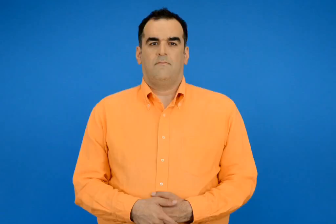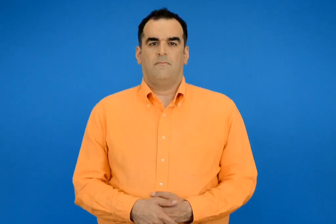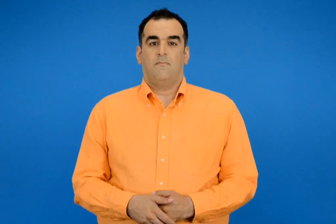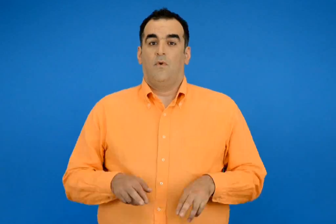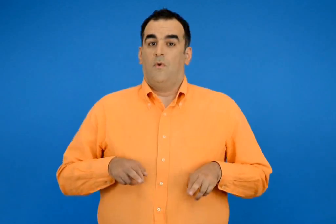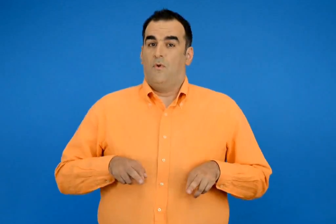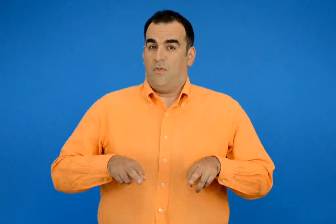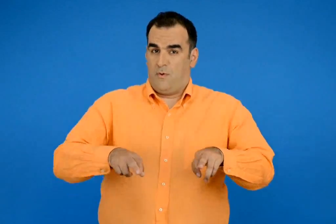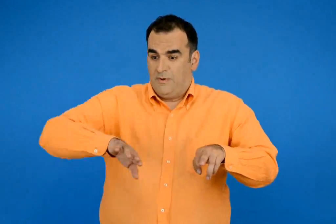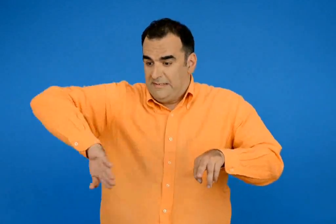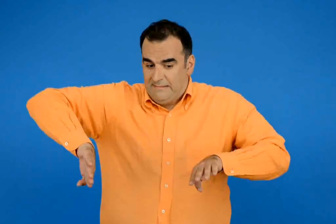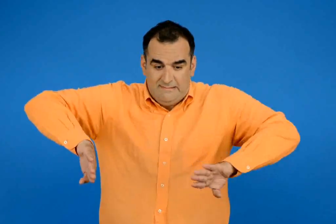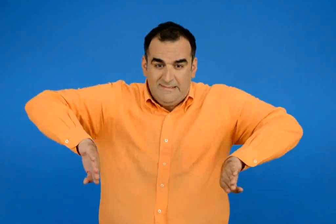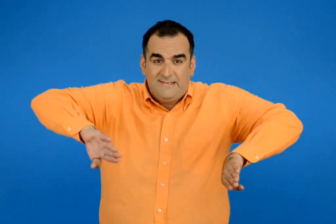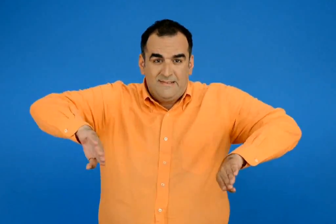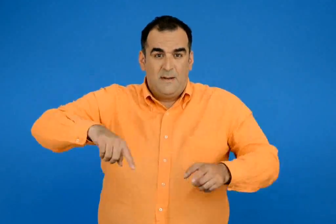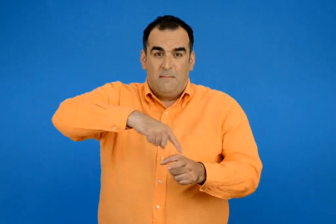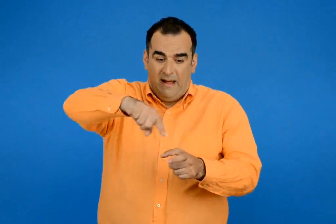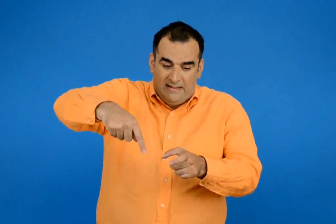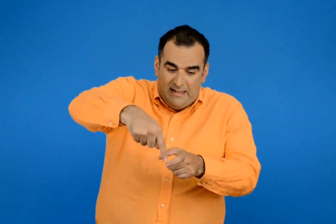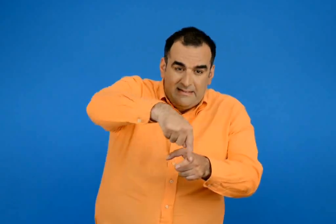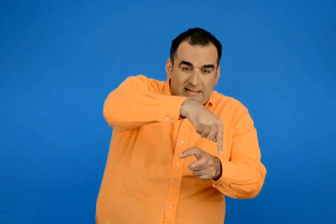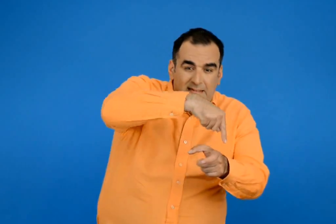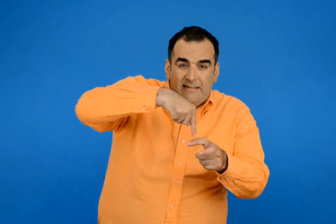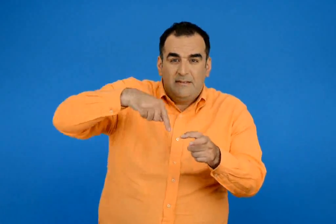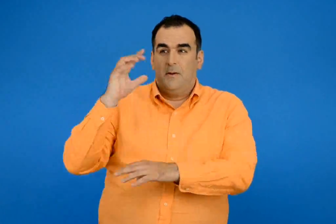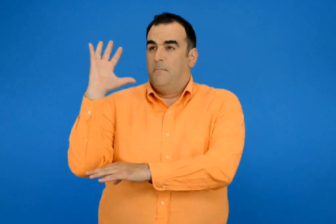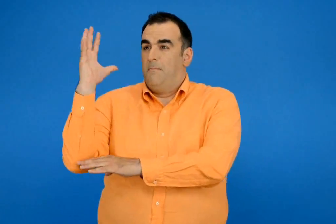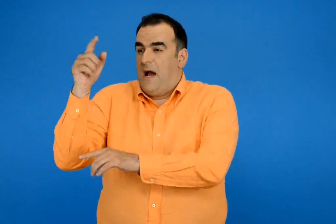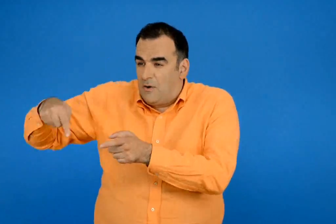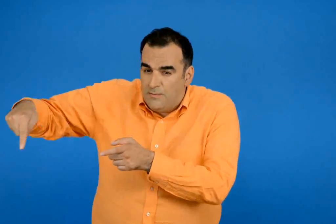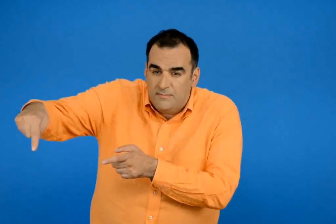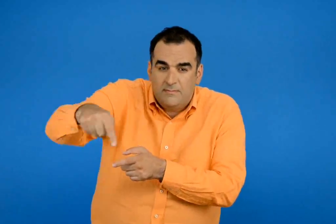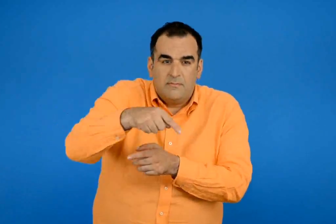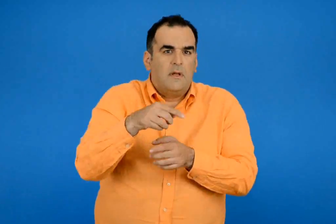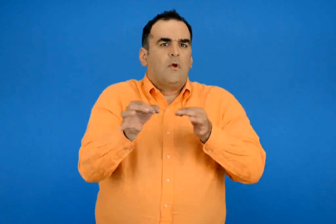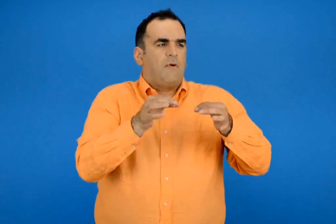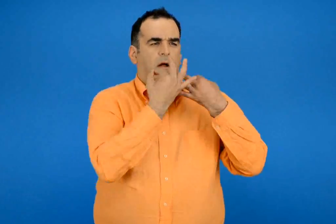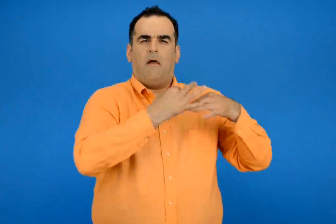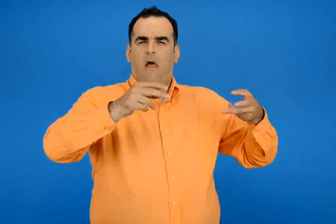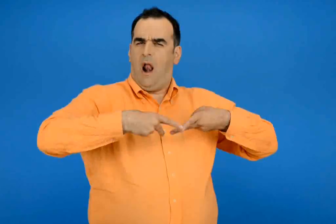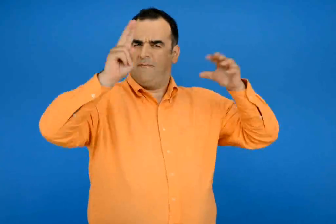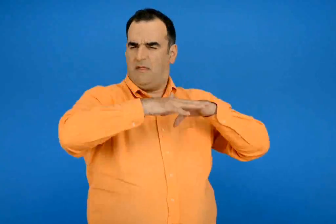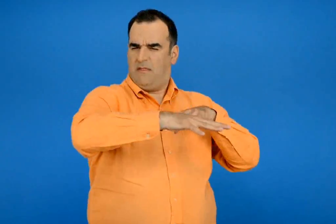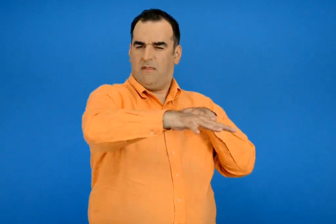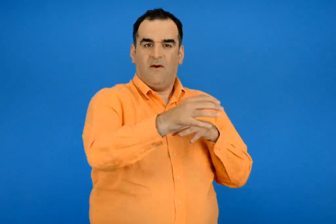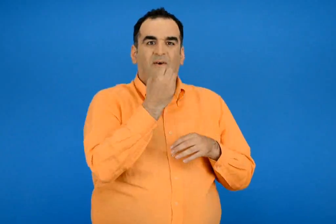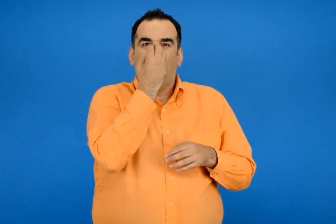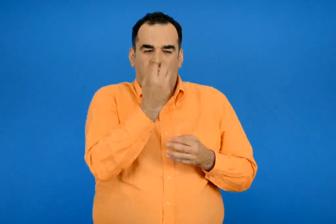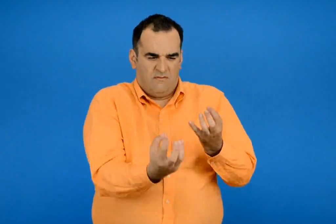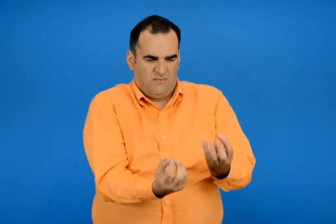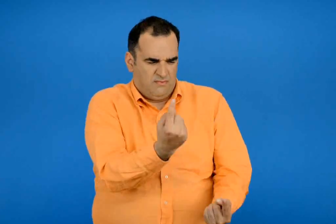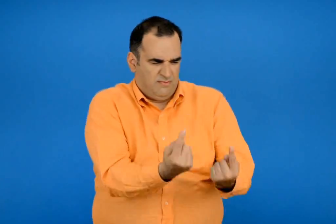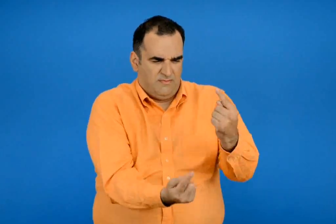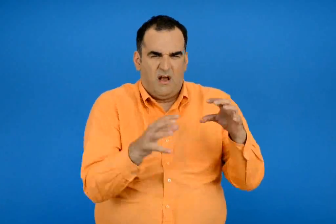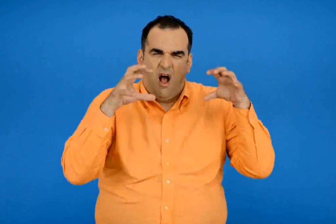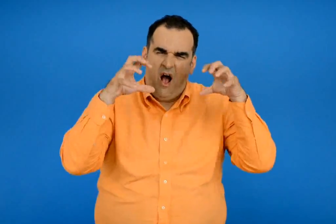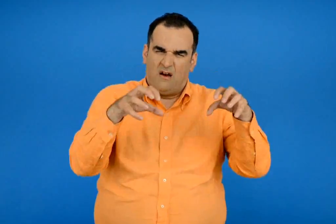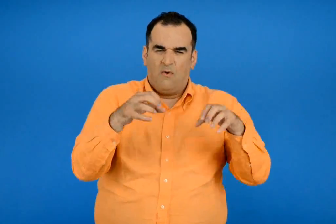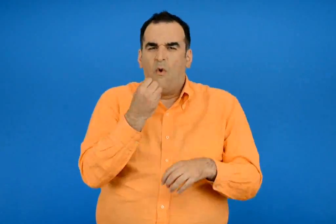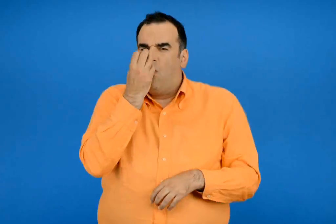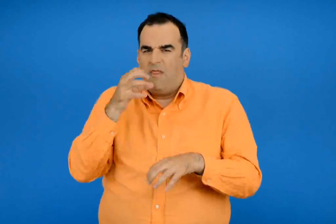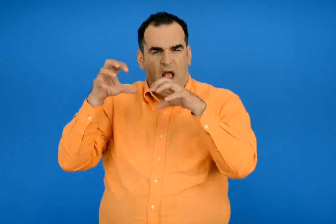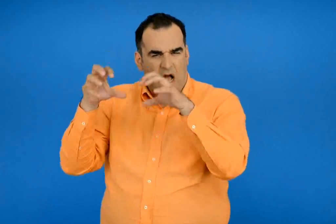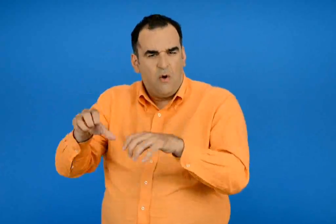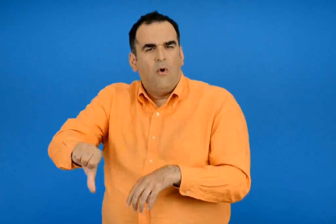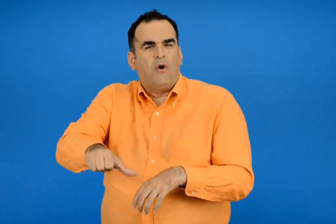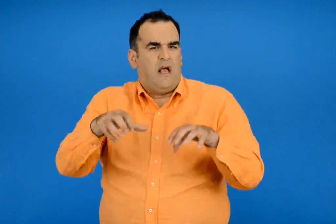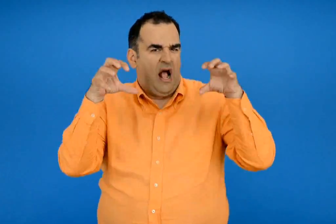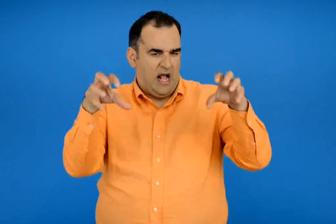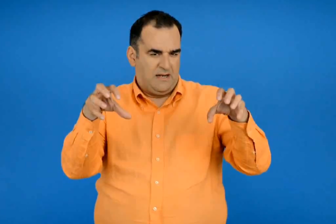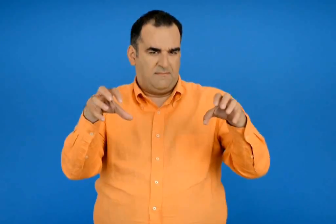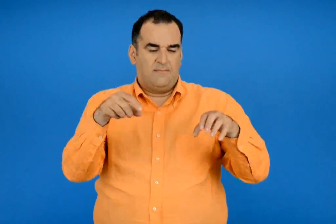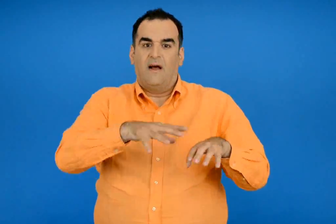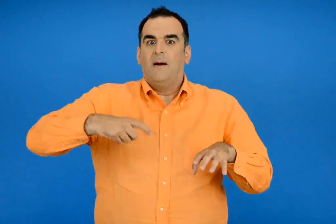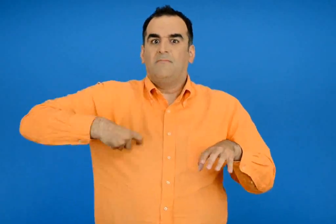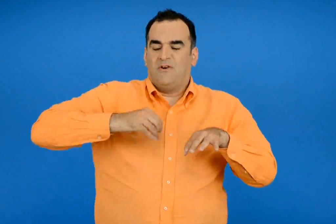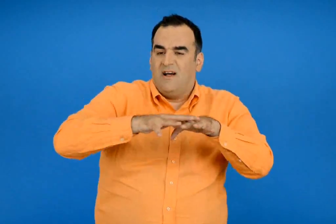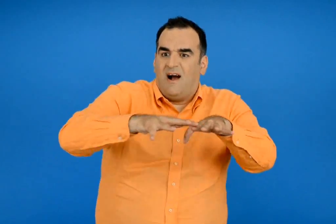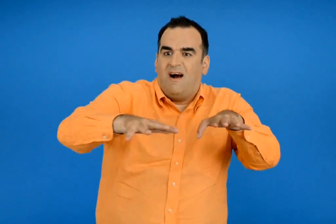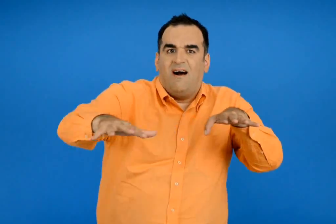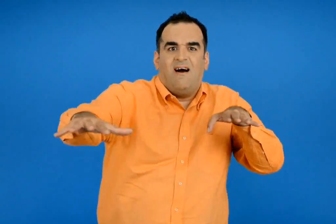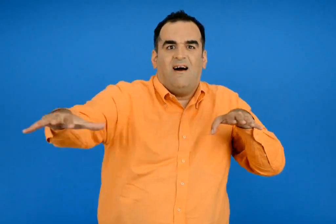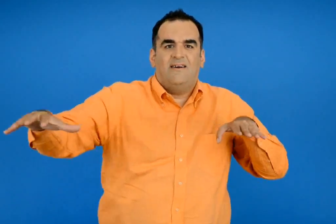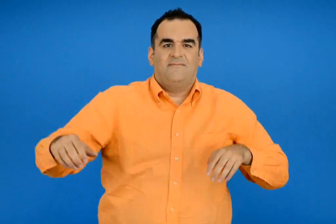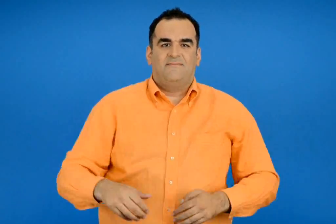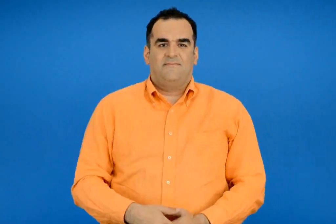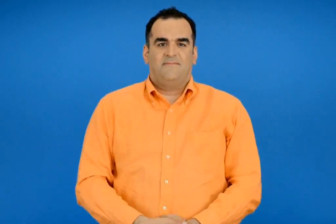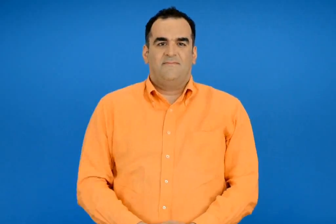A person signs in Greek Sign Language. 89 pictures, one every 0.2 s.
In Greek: στις άκρες των δρόμων στις πλατείες στα πάρκα η σε ελεύθερα οικόπεδα φυτρώνουν αγριόχορτα και αγριολούλουδα που πρασινίζουν τον τόπο
